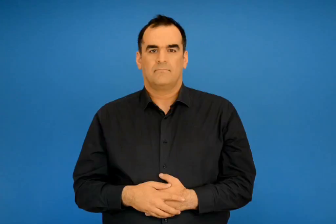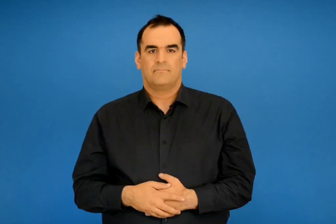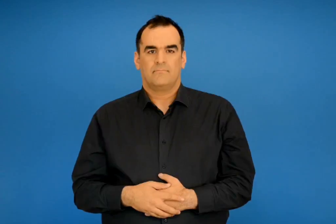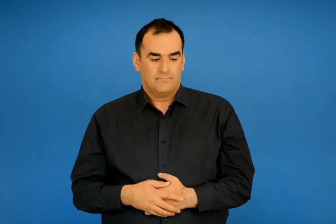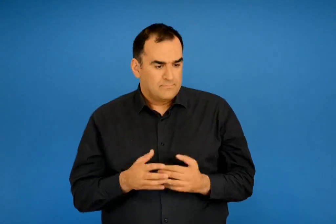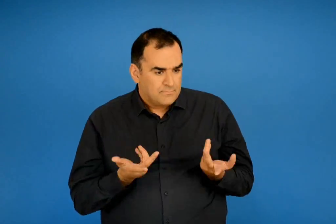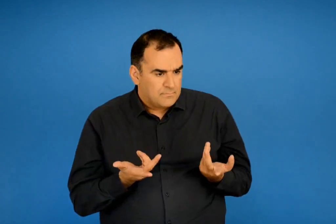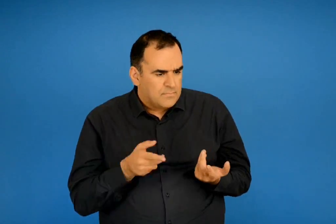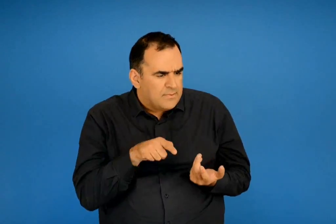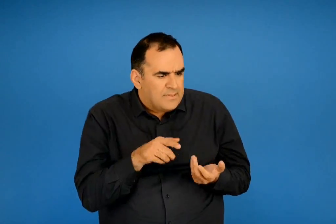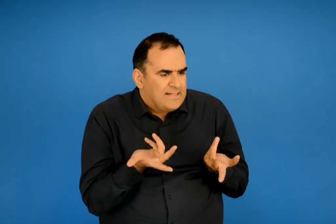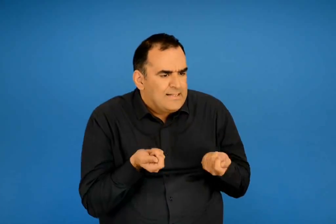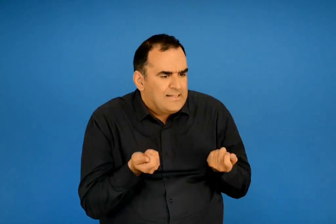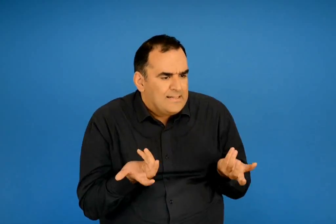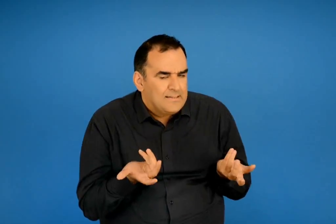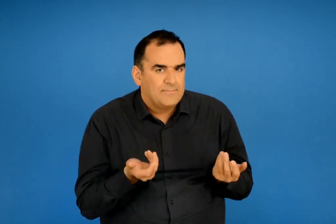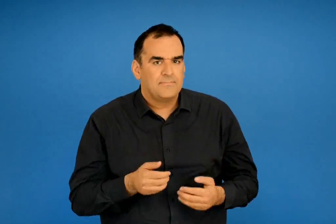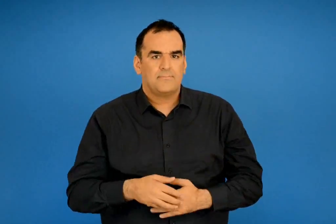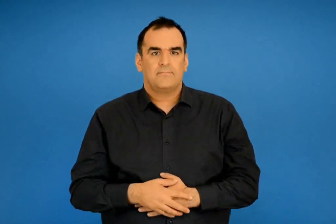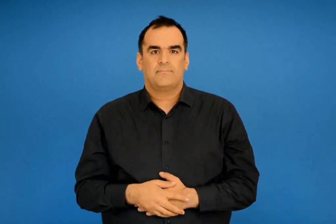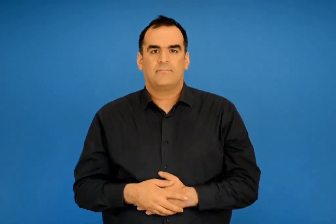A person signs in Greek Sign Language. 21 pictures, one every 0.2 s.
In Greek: δηλαδή τι έκαναν ;
